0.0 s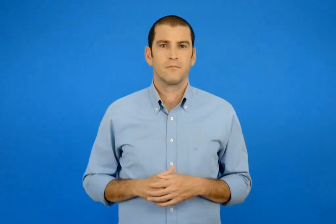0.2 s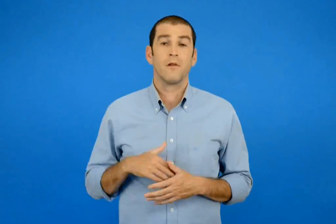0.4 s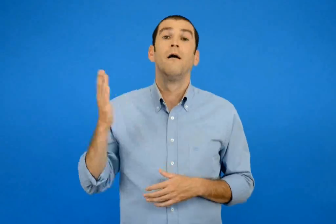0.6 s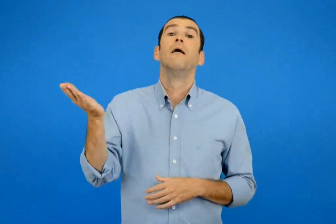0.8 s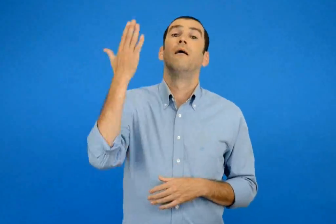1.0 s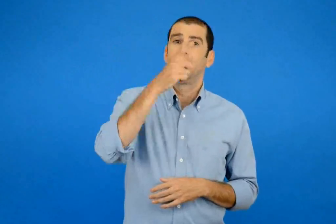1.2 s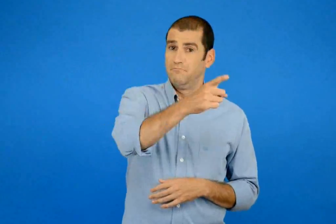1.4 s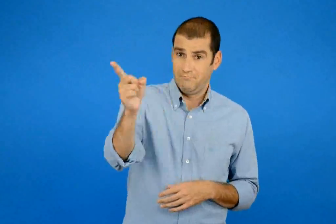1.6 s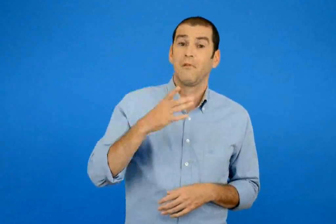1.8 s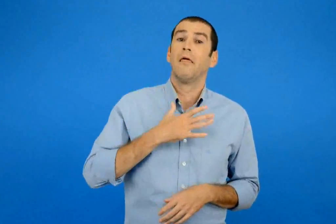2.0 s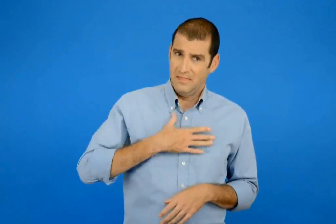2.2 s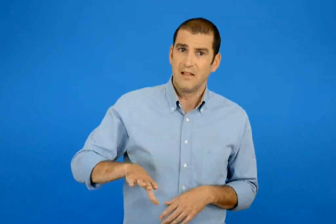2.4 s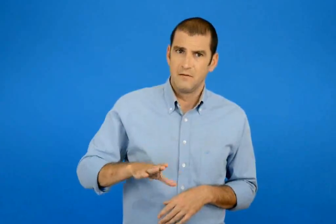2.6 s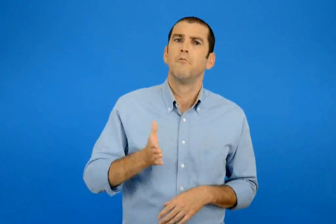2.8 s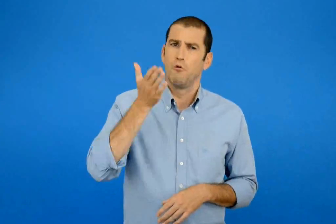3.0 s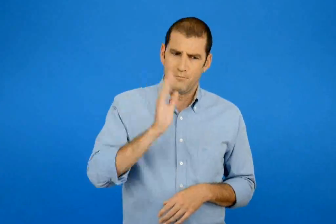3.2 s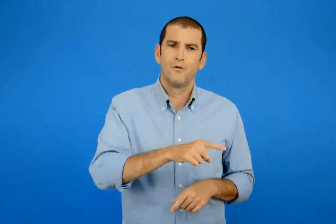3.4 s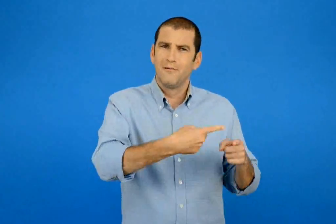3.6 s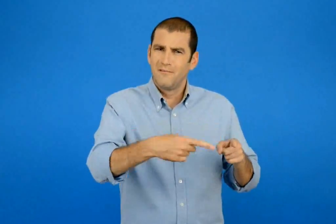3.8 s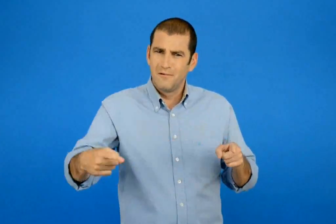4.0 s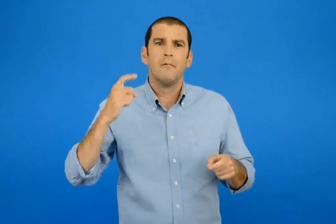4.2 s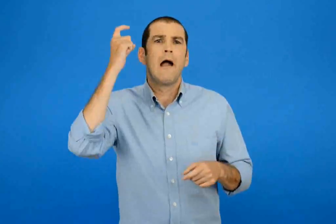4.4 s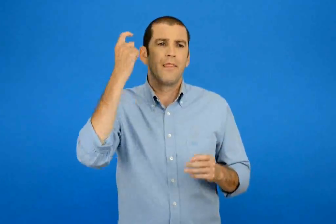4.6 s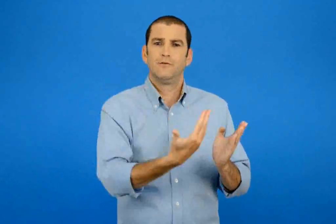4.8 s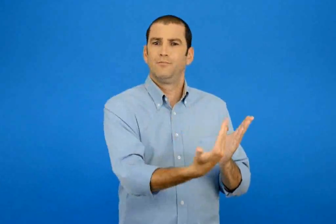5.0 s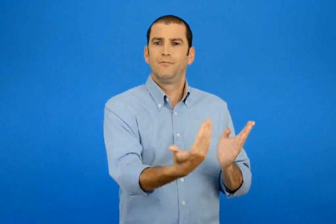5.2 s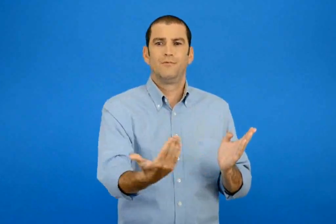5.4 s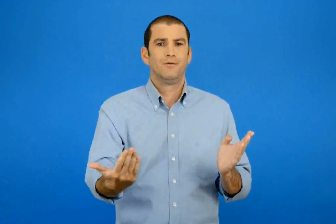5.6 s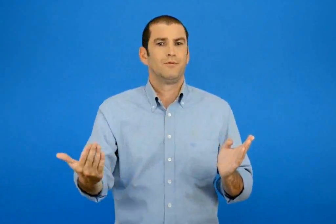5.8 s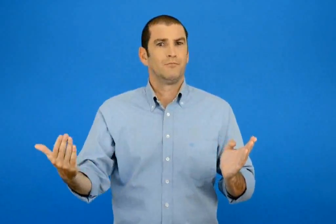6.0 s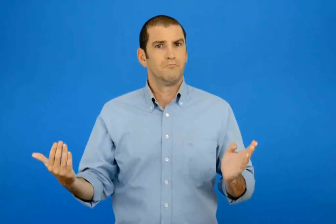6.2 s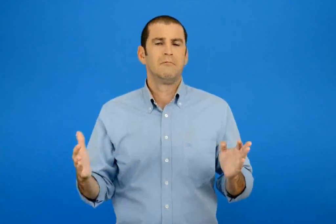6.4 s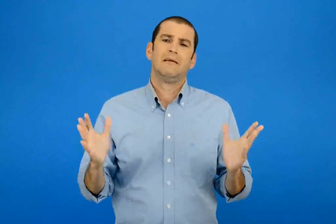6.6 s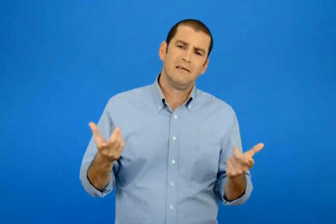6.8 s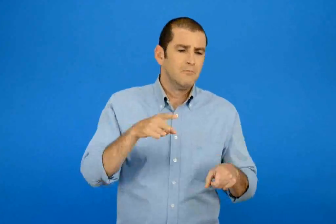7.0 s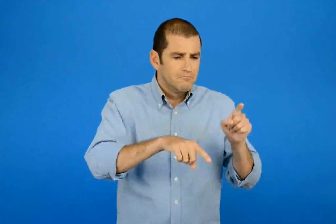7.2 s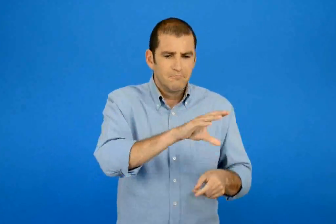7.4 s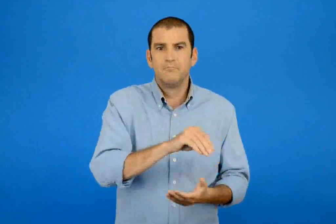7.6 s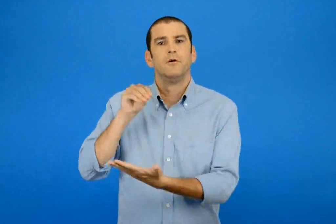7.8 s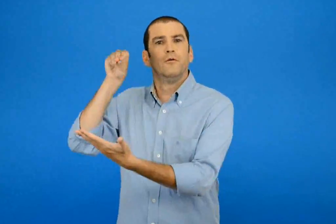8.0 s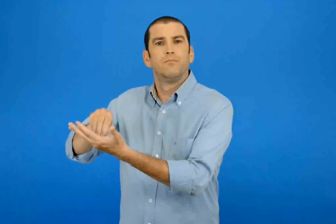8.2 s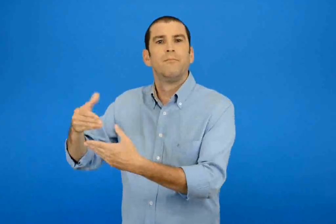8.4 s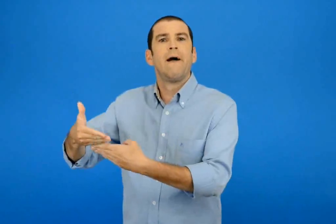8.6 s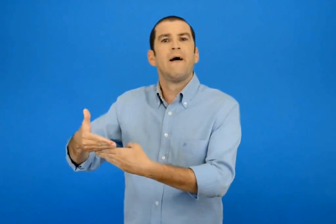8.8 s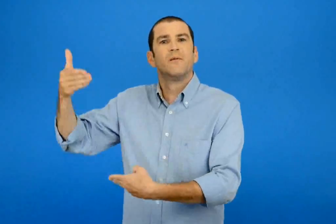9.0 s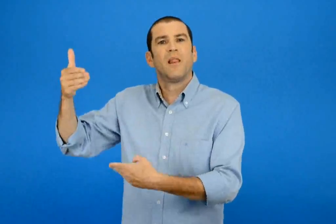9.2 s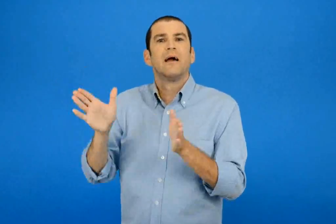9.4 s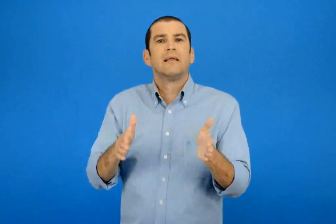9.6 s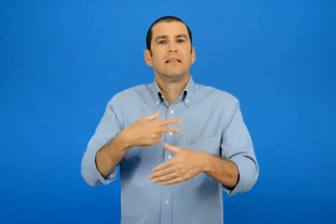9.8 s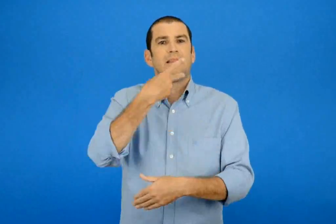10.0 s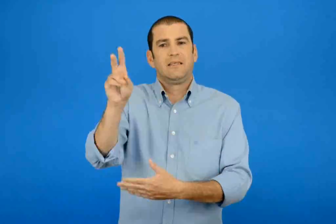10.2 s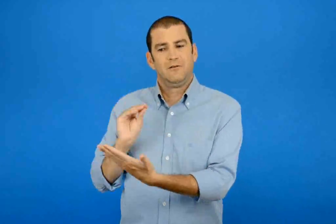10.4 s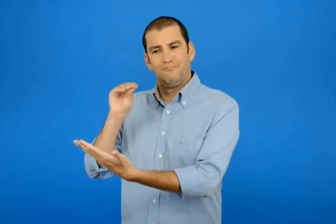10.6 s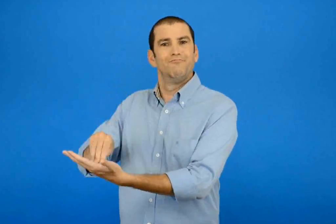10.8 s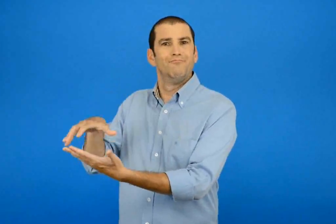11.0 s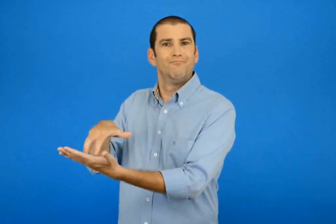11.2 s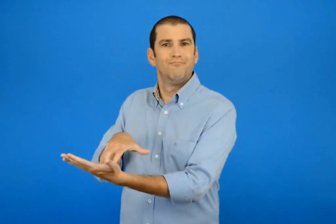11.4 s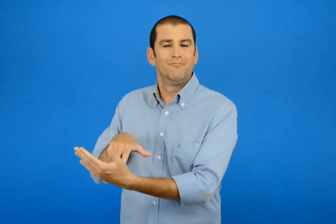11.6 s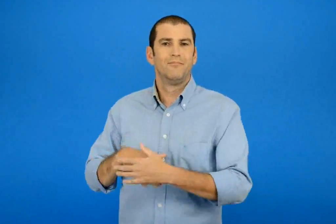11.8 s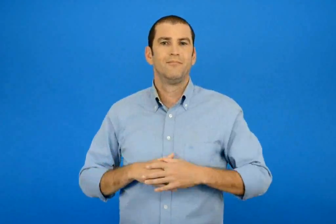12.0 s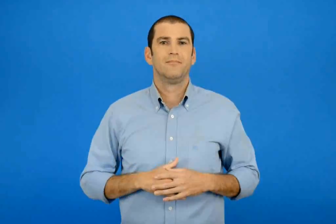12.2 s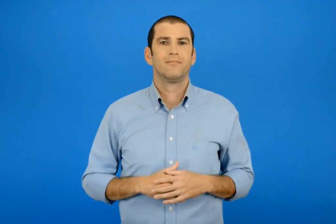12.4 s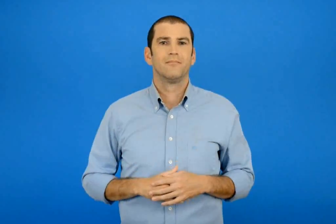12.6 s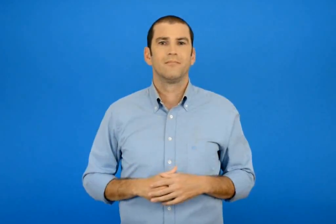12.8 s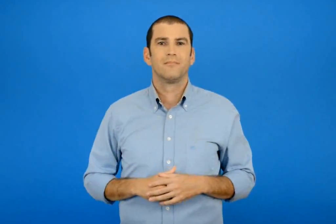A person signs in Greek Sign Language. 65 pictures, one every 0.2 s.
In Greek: αν θέλετε μπορείτε να κάνετε μια έκθεση η να βάλετε κάποιες από αυτές στην εφημερίδα της τάξης σας
